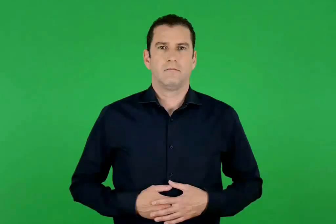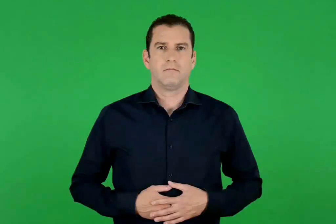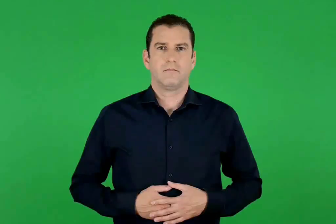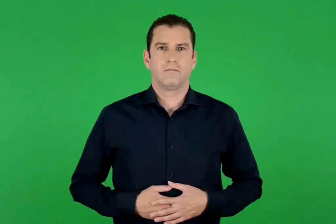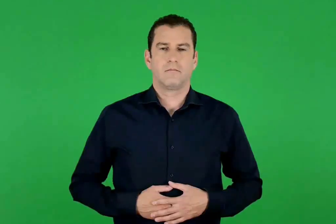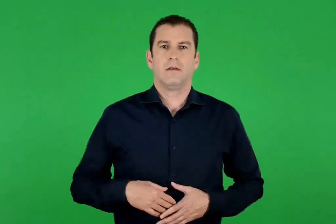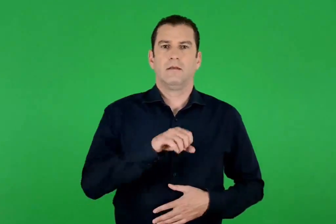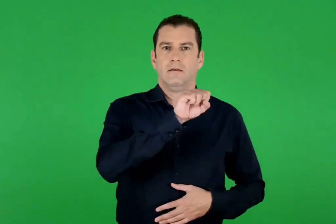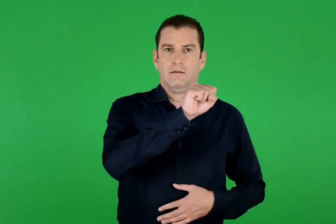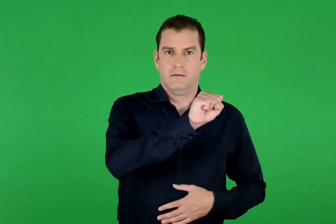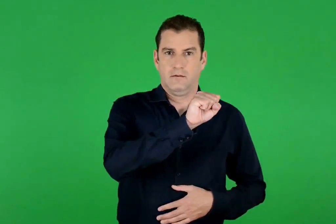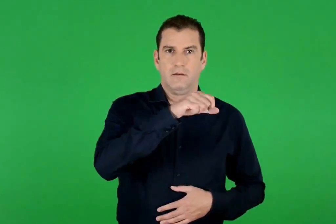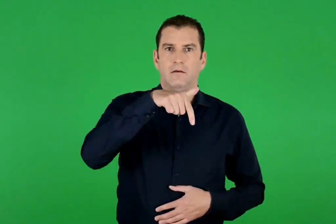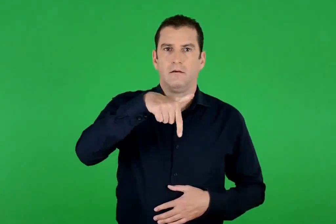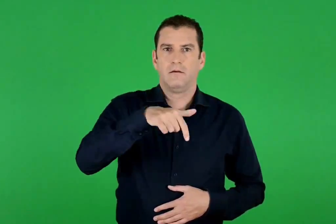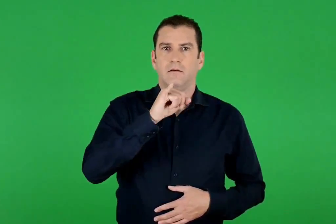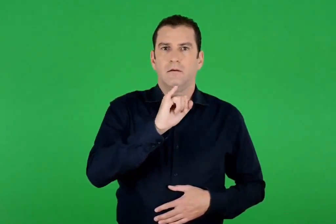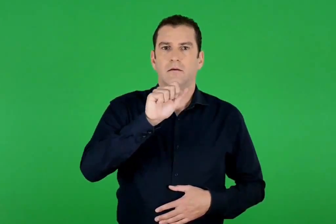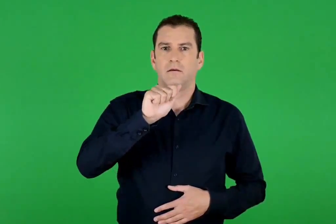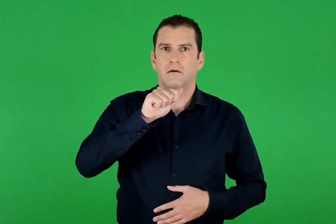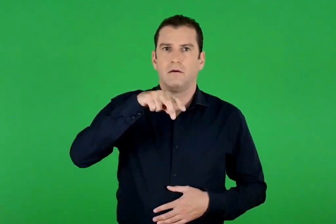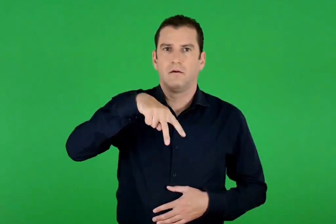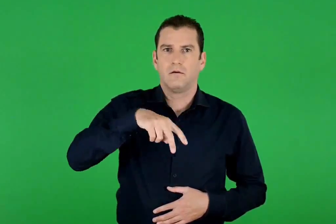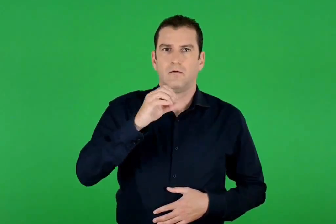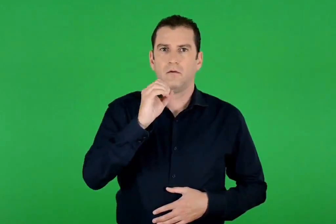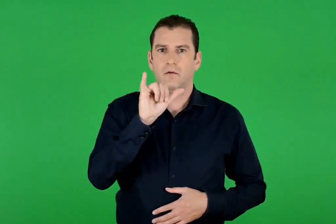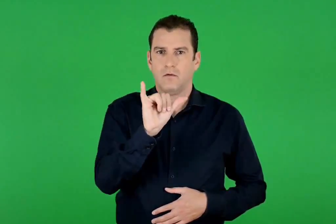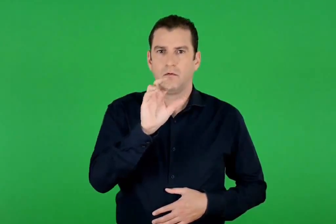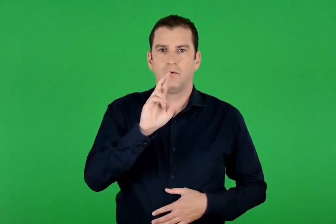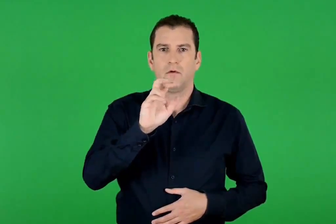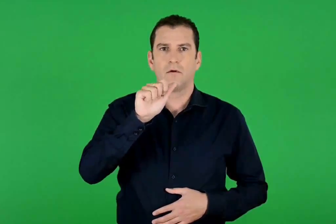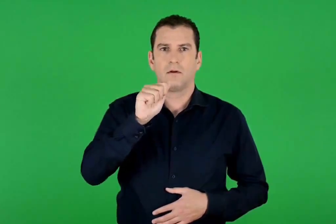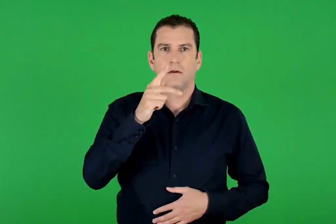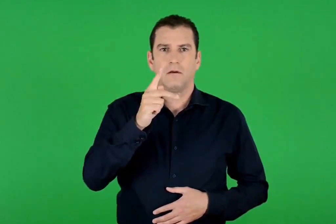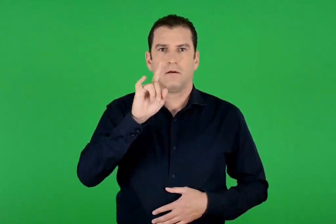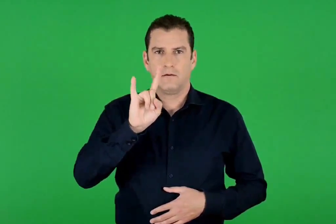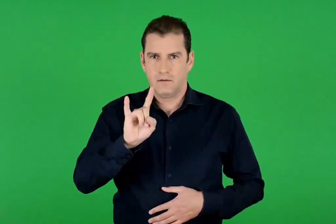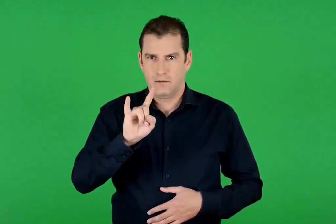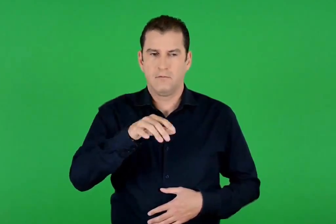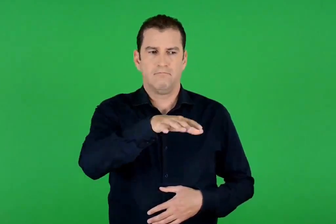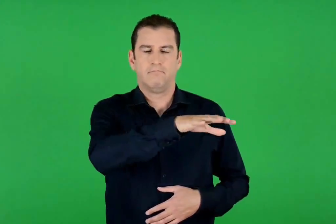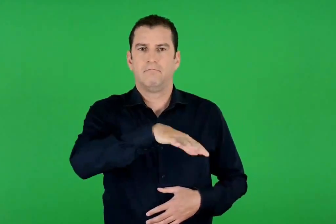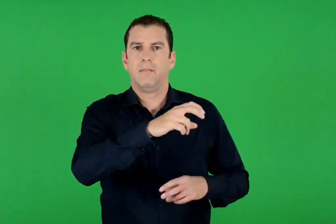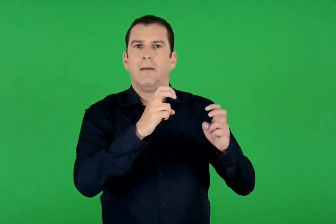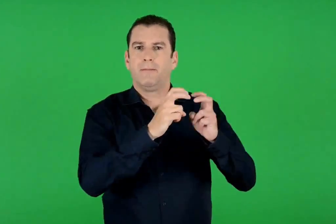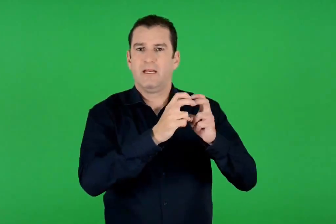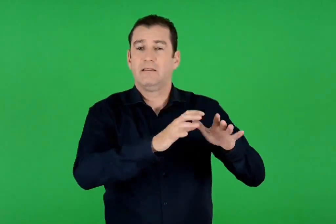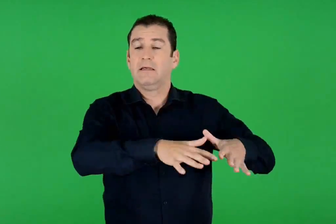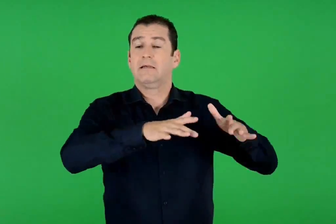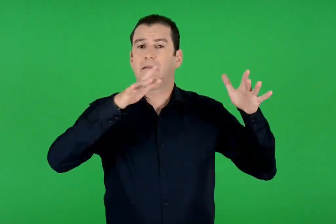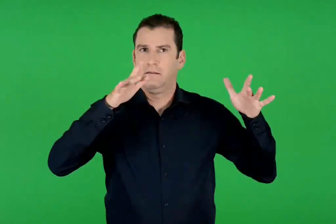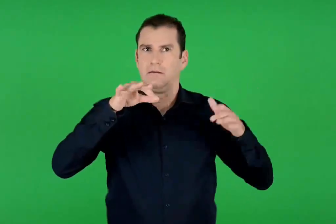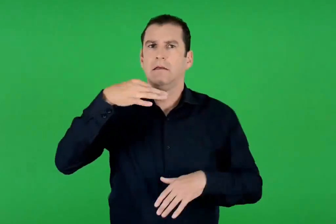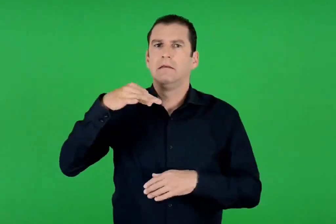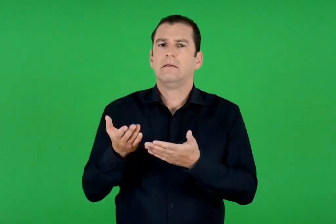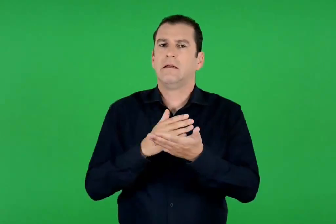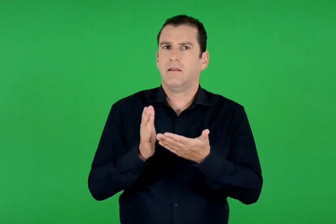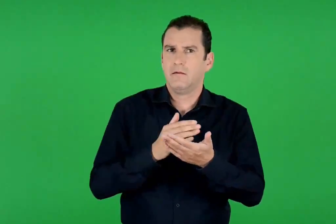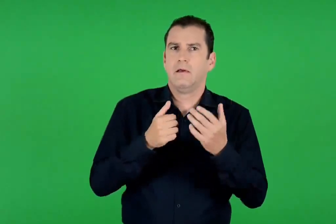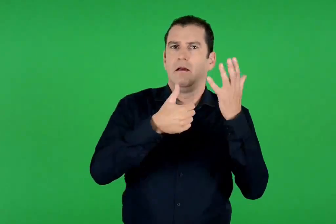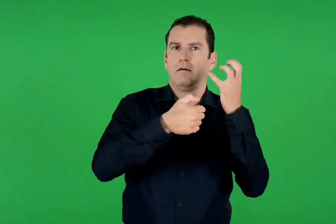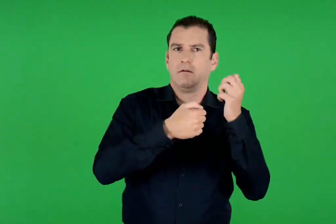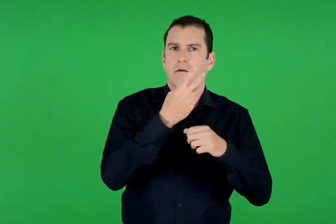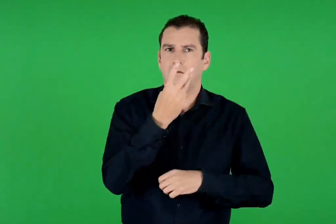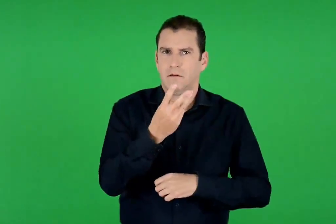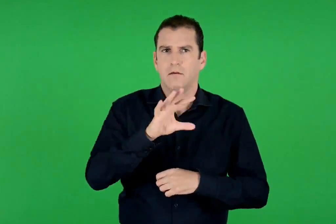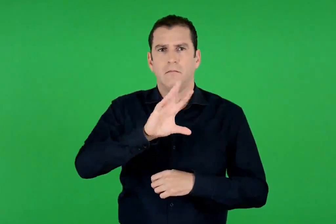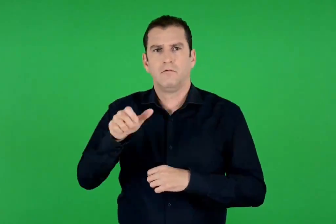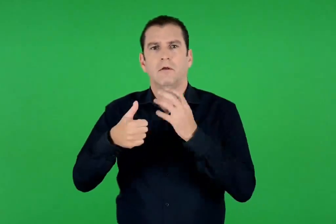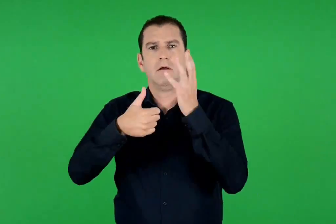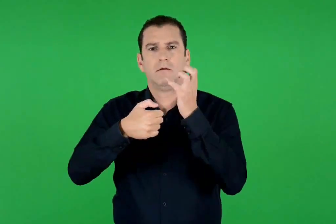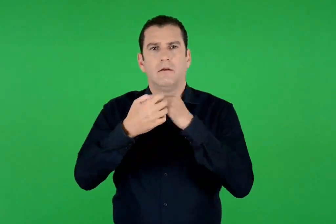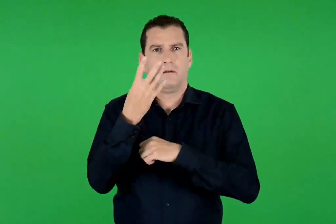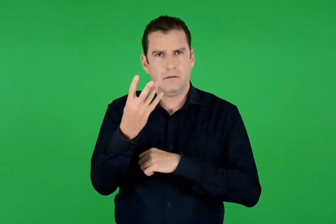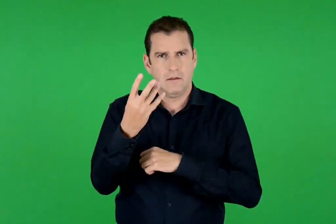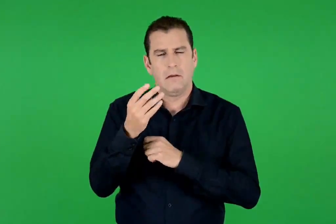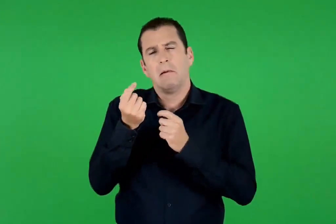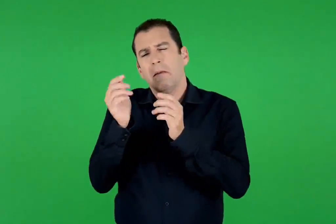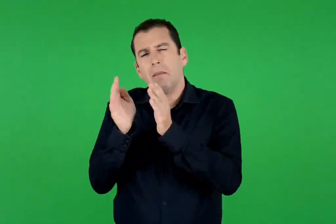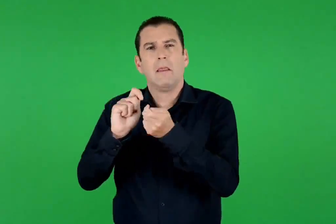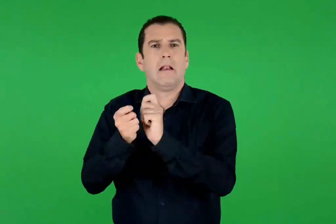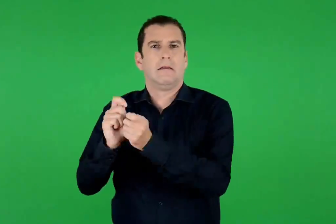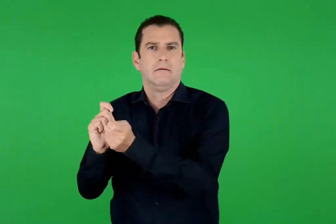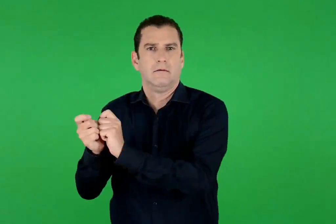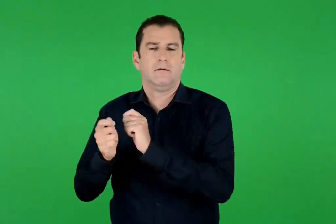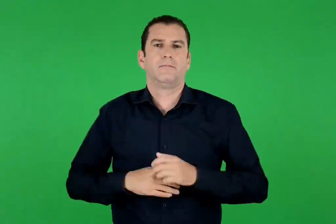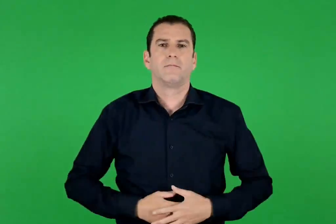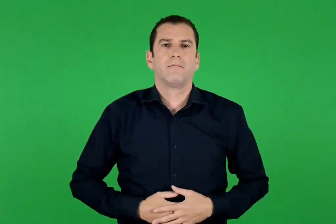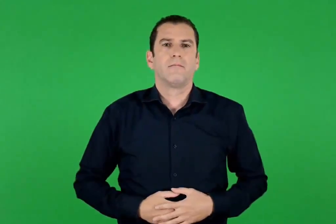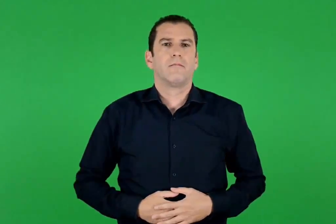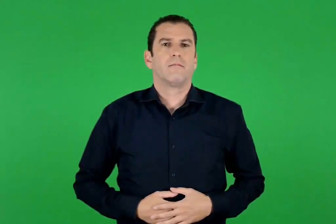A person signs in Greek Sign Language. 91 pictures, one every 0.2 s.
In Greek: ς. γιαλουράκη , χρυσές μυκήνες , σελ. 6364 με μικρές αλλαγές
